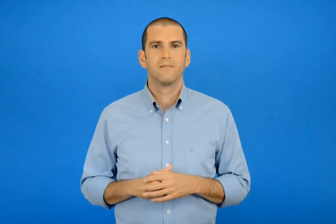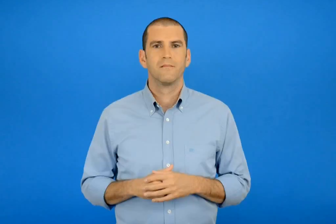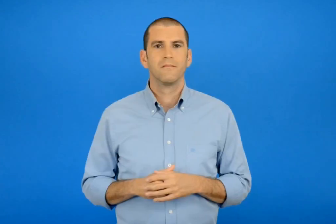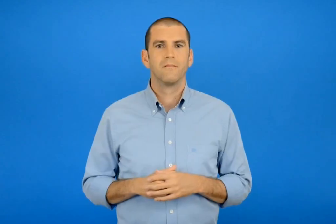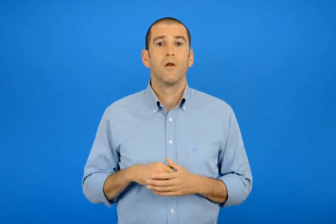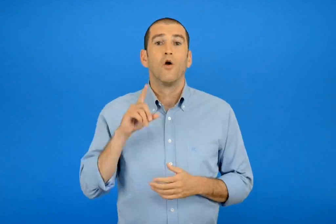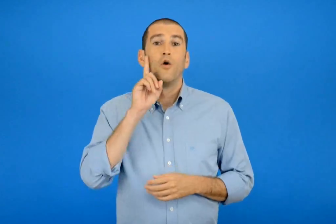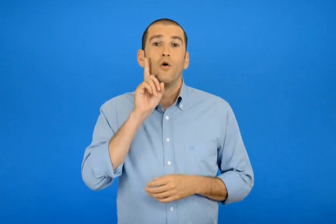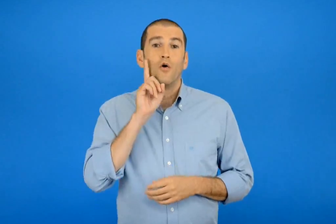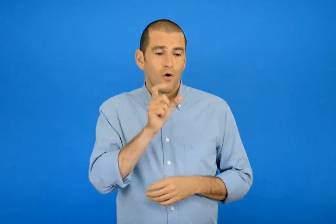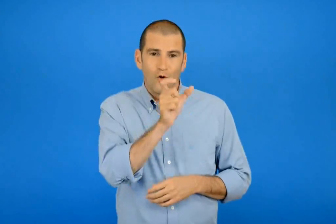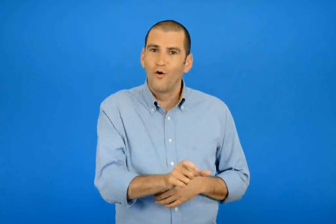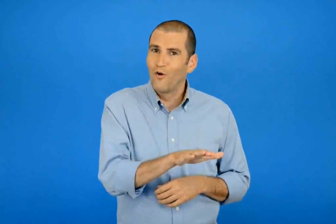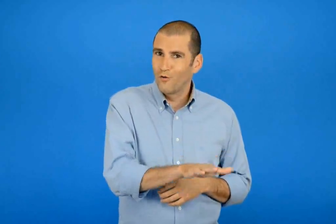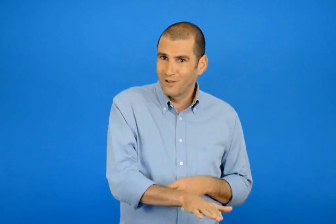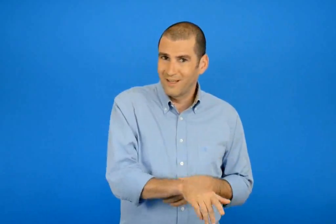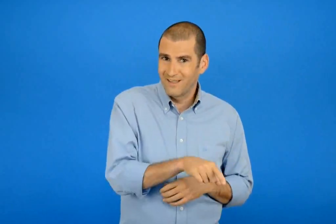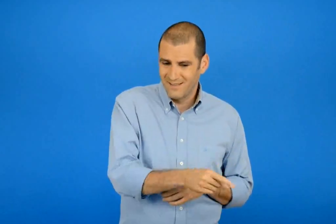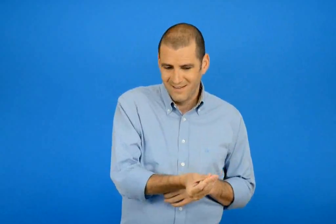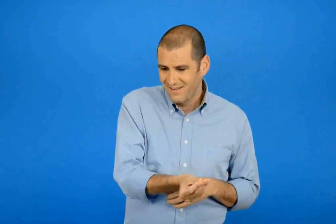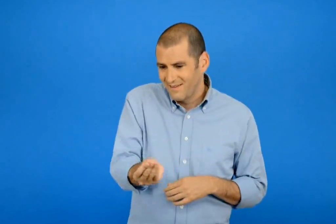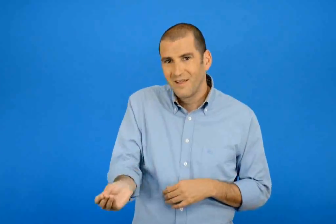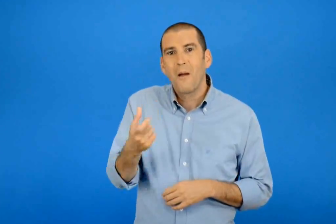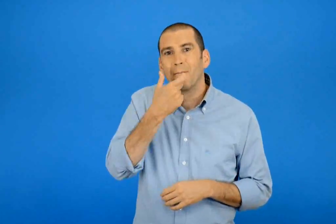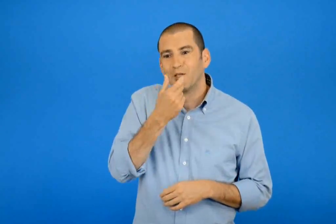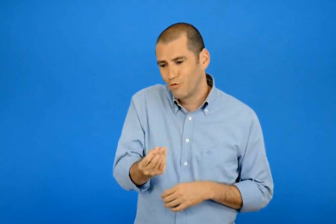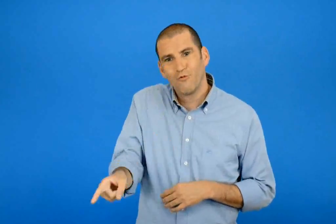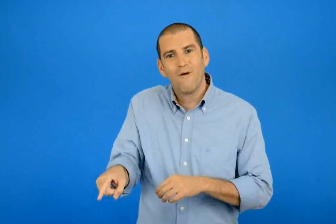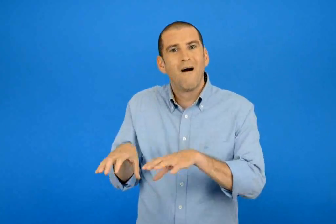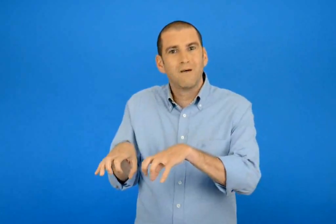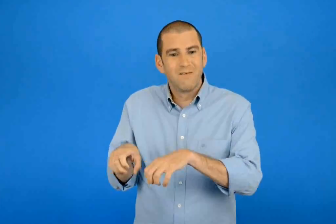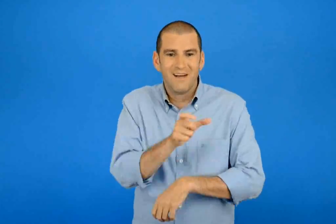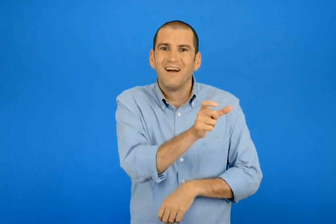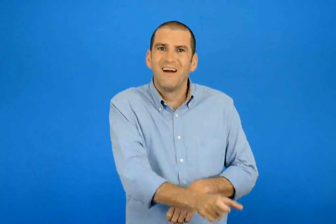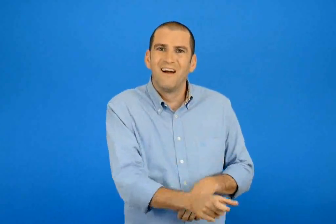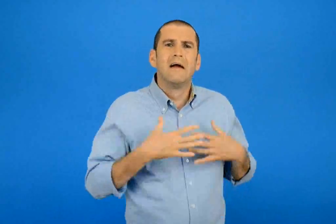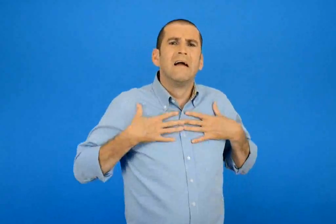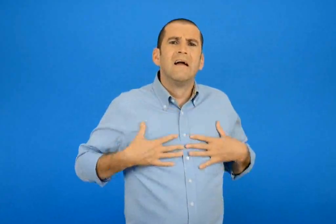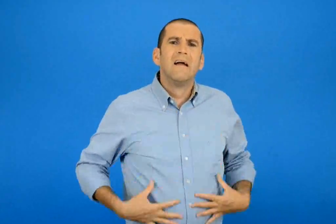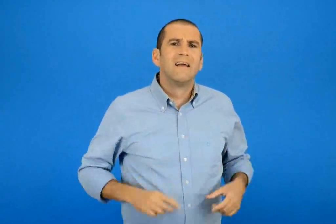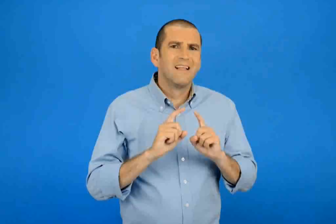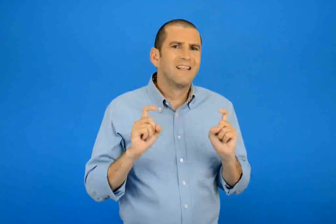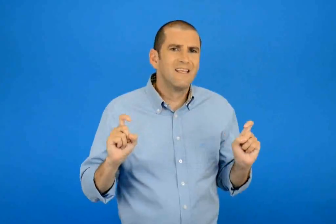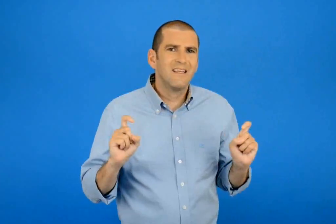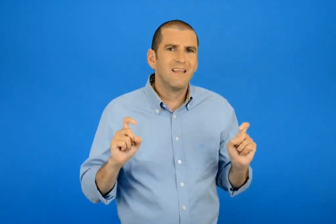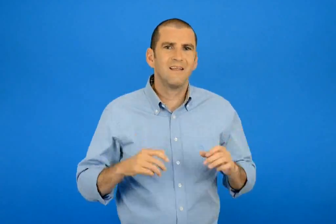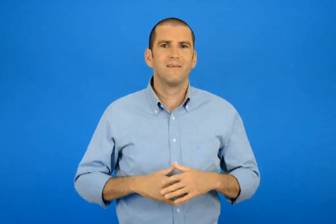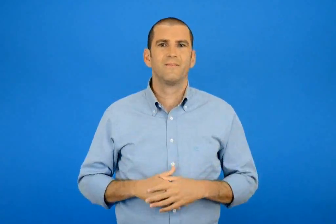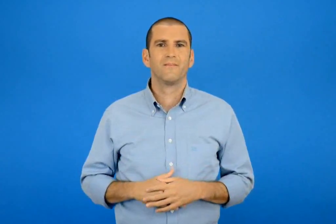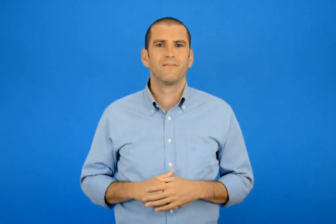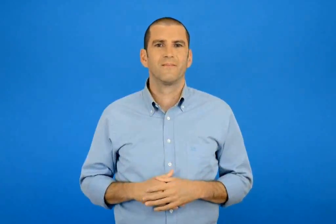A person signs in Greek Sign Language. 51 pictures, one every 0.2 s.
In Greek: τι φορά το κοριτσάκι που δίνει ένα μπισκότο στον σκύλο ;
